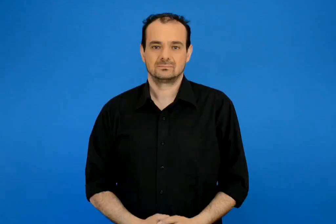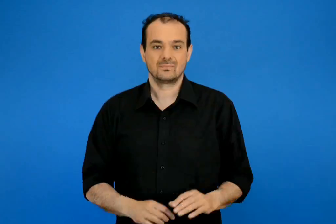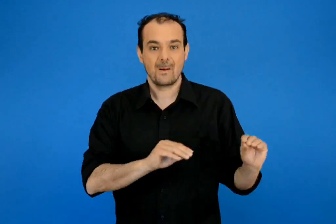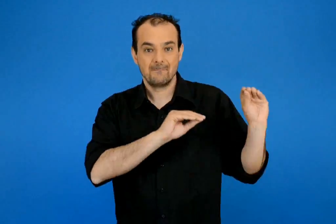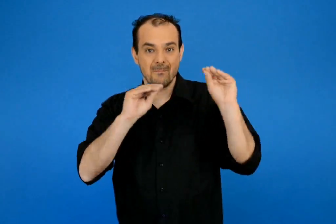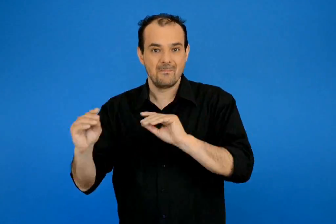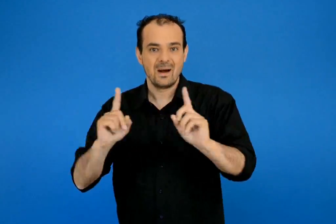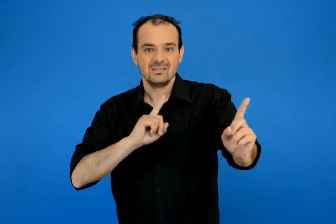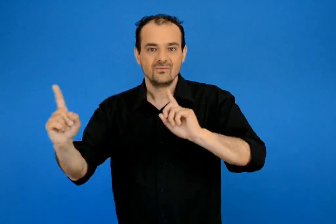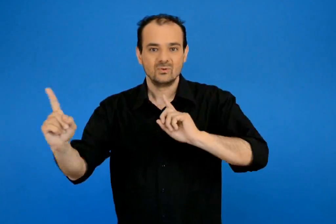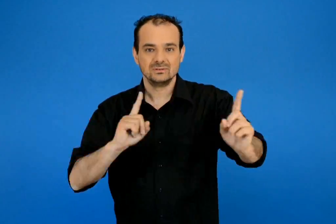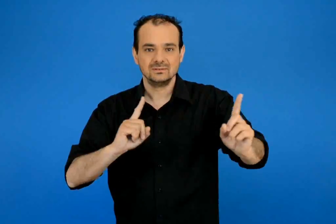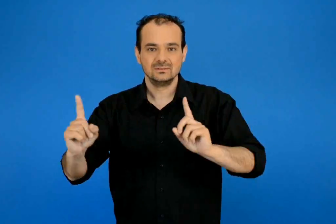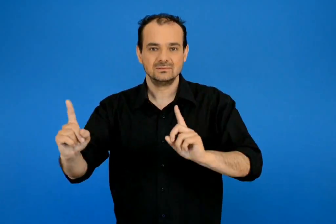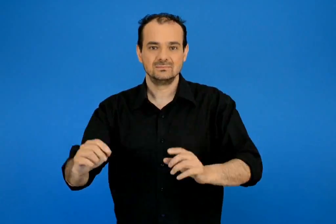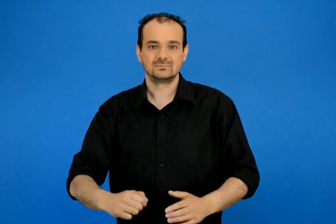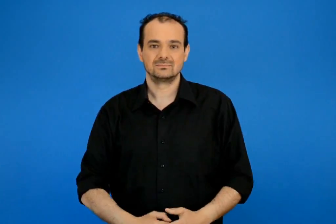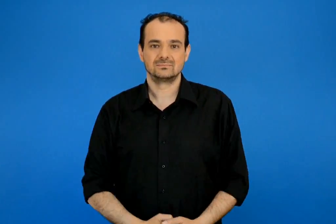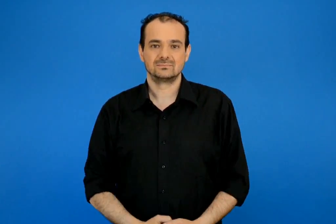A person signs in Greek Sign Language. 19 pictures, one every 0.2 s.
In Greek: μεταφορές
